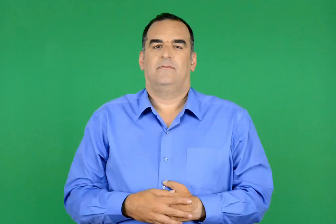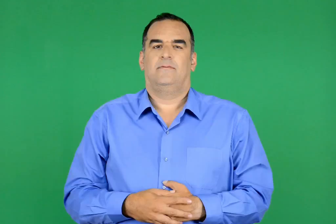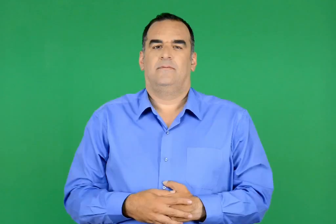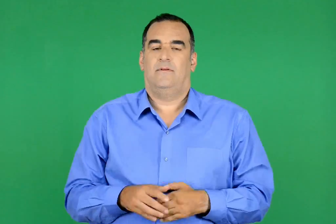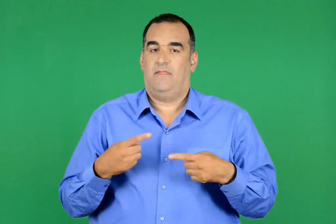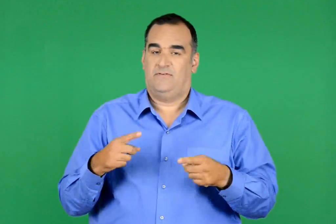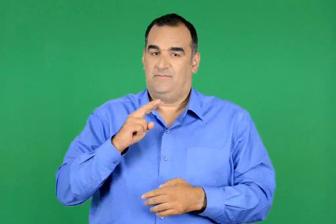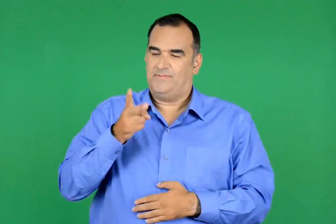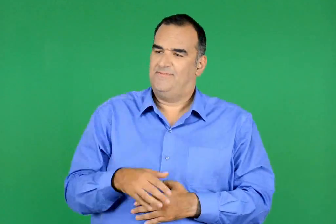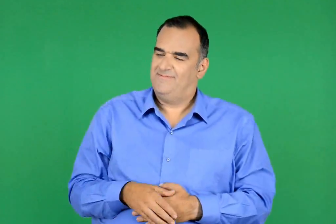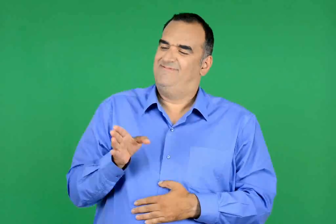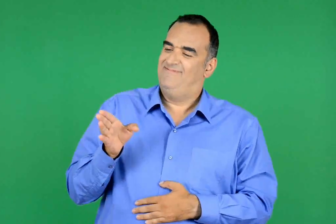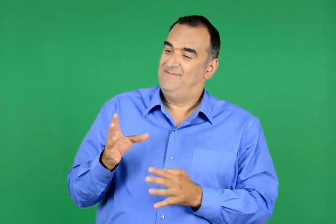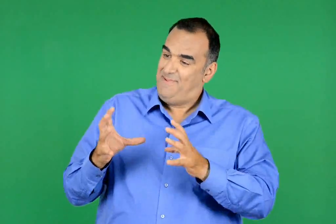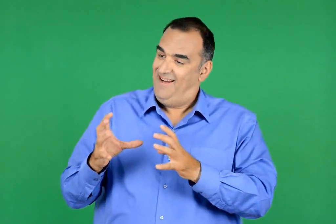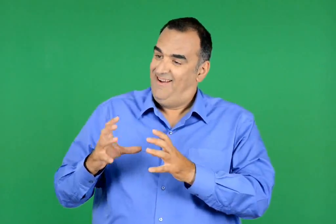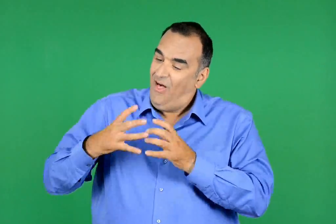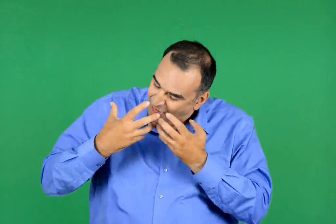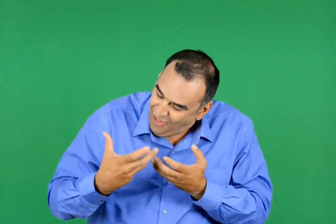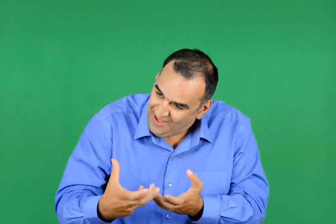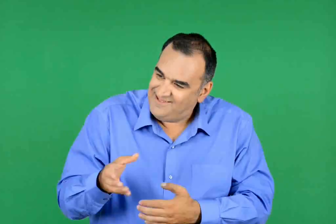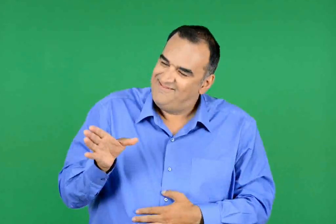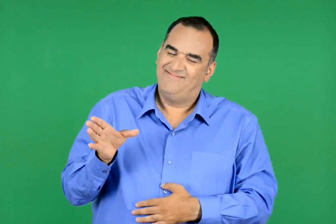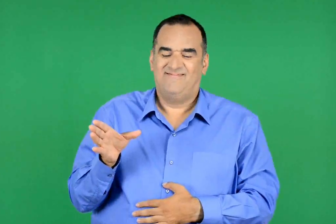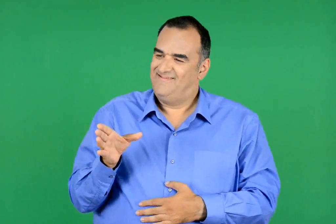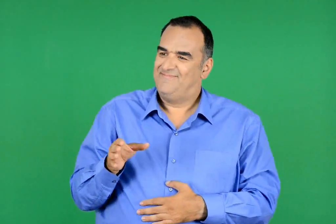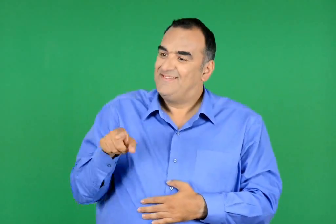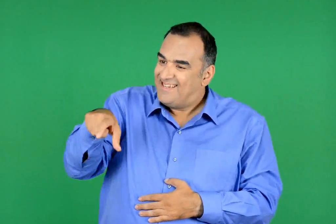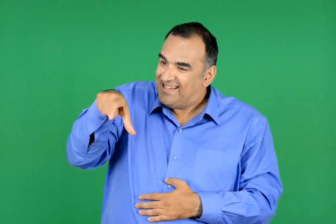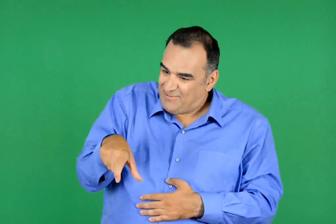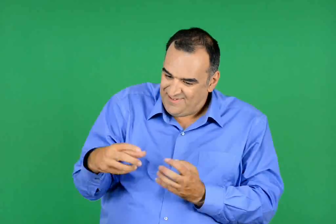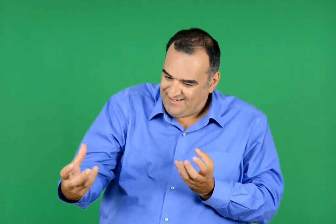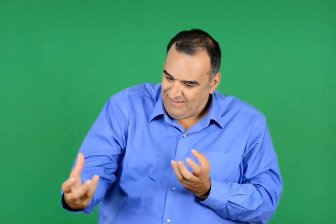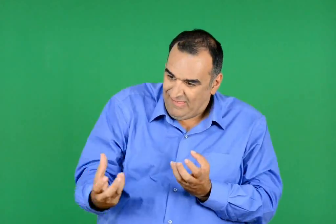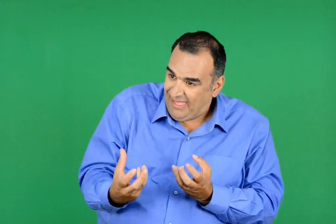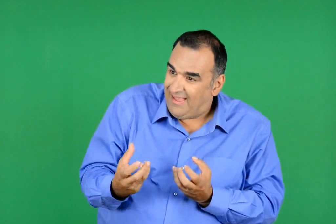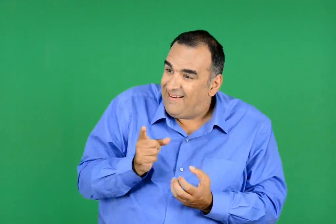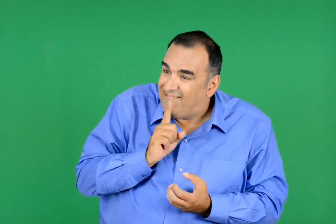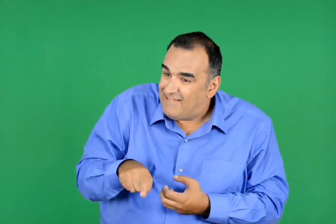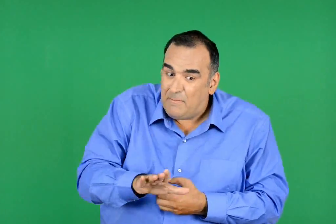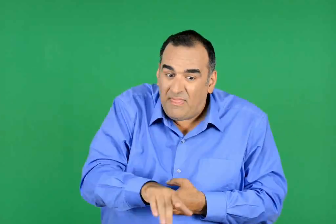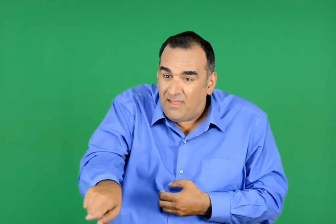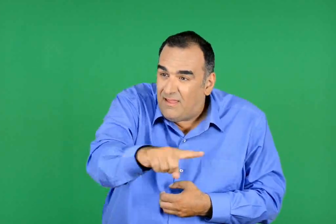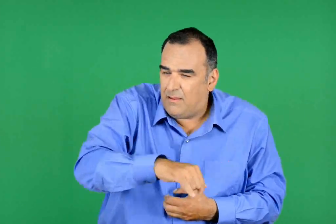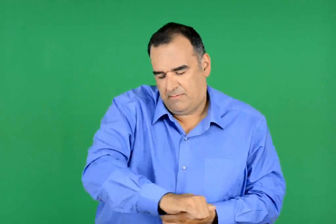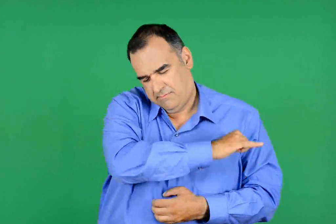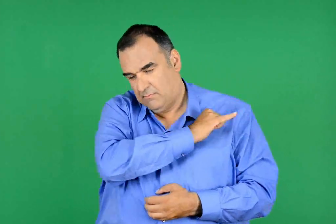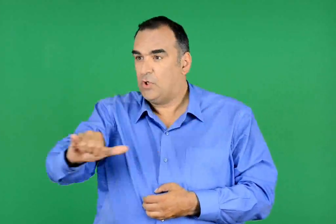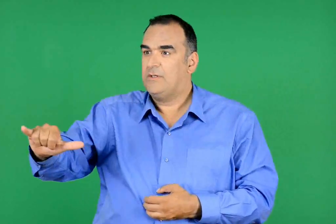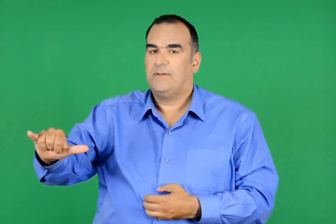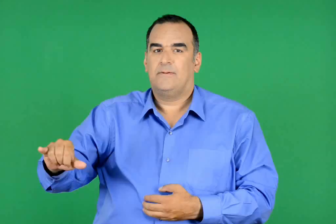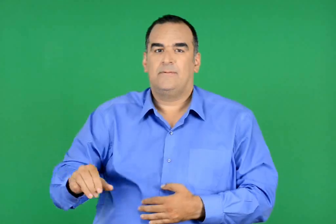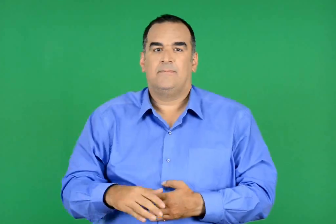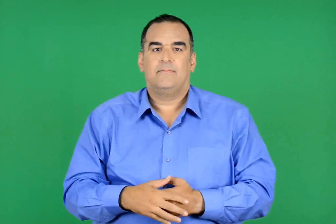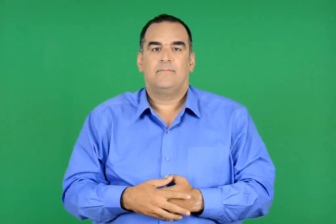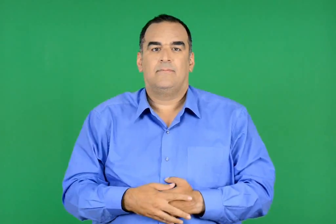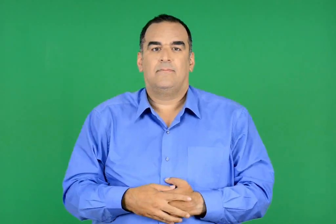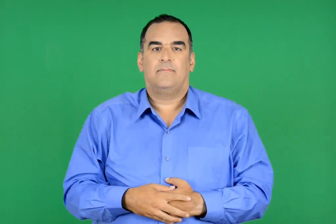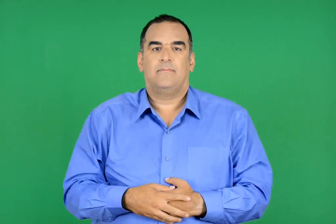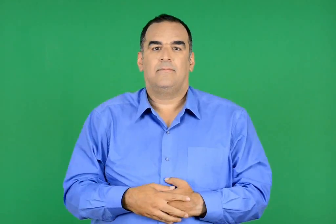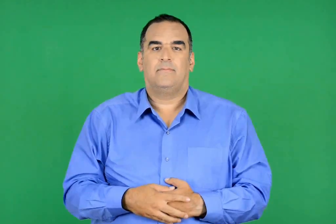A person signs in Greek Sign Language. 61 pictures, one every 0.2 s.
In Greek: και σε πήρε κι εσένα η µπάλα συμπλήρωσε ειρωνικά ο δάσκαλος. επιτρέπεται να κλείνεις το τέρμα σου ; κανένα παιδί δεν το κάνει αυτό
